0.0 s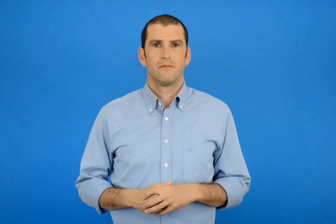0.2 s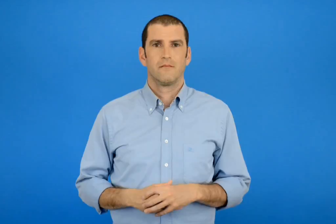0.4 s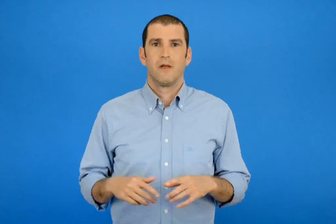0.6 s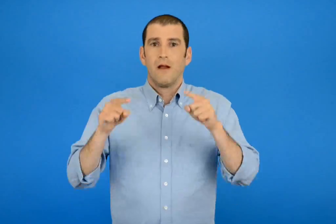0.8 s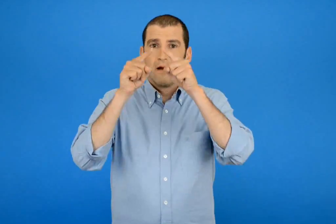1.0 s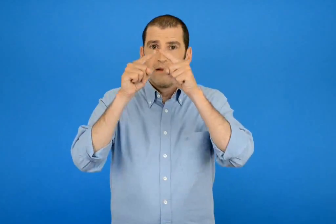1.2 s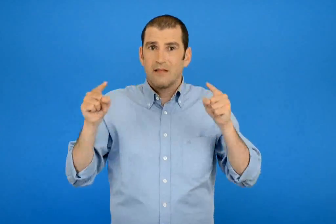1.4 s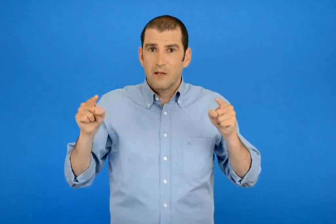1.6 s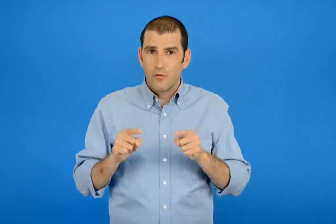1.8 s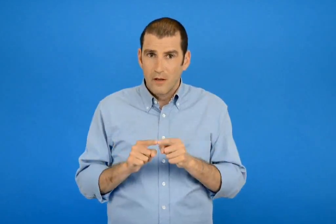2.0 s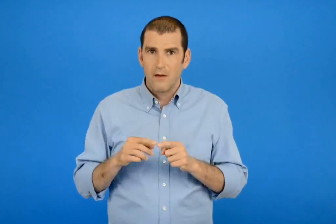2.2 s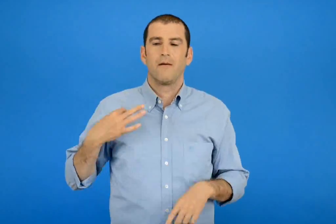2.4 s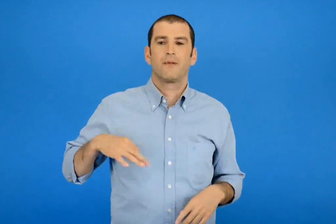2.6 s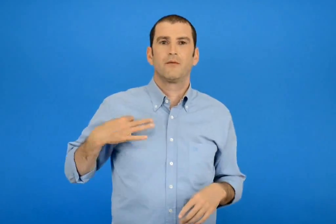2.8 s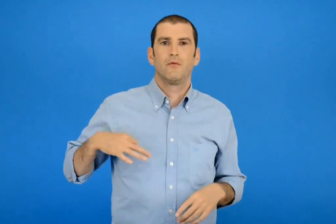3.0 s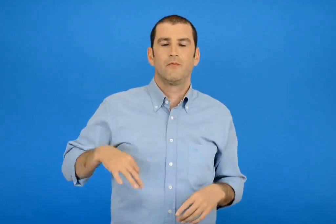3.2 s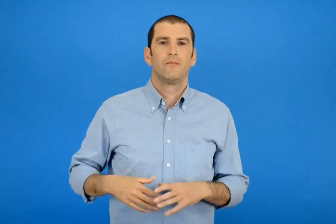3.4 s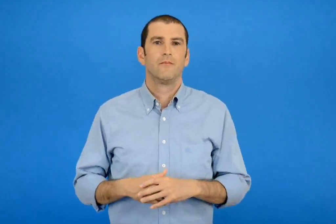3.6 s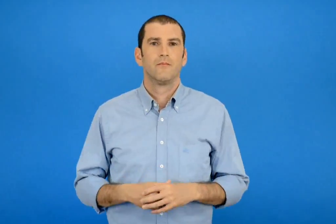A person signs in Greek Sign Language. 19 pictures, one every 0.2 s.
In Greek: τα τετράγωνα πράσινα
